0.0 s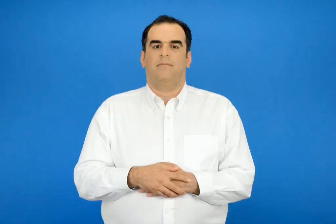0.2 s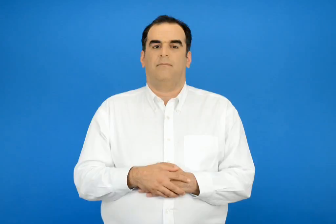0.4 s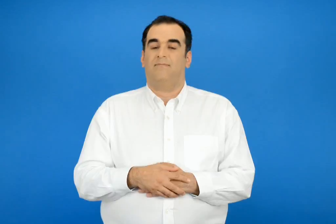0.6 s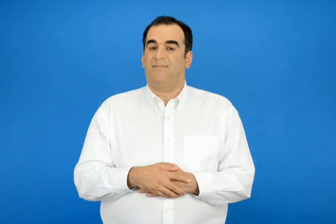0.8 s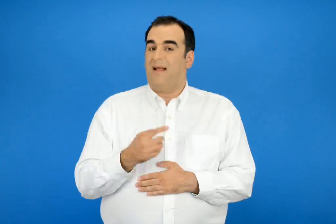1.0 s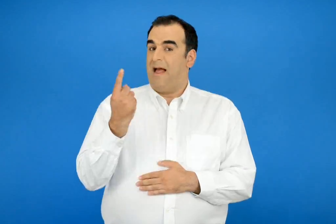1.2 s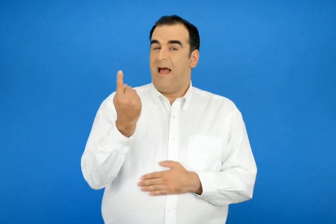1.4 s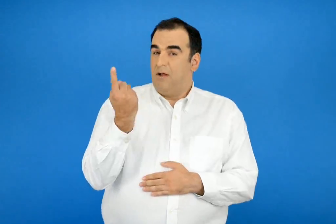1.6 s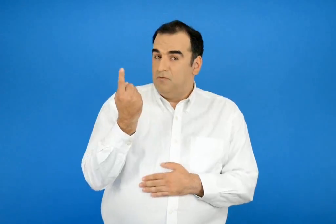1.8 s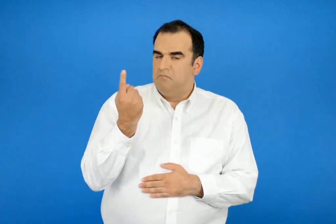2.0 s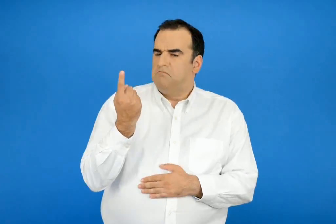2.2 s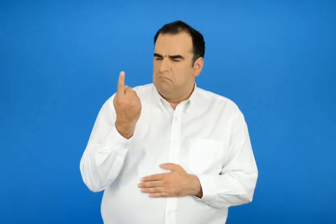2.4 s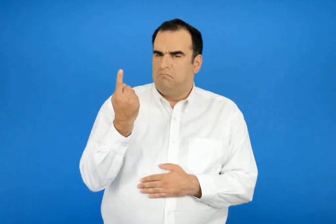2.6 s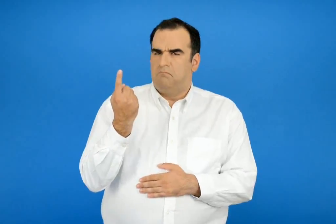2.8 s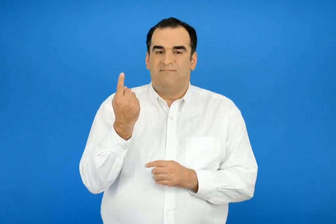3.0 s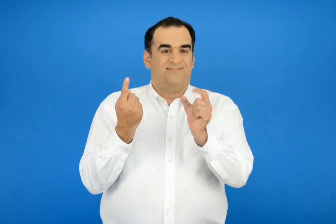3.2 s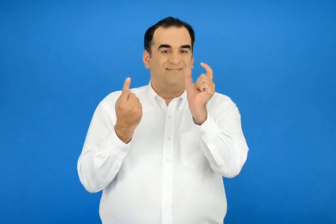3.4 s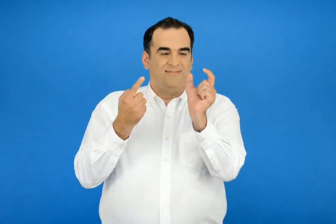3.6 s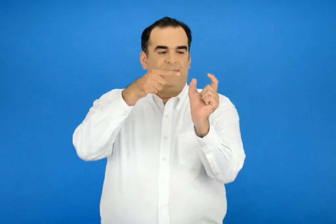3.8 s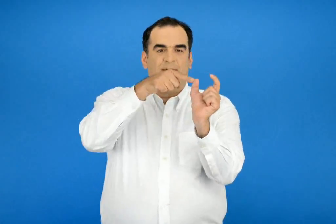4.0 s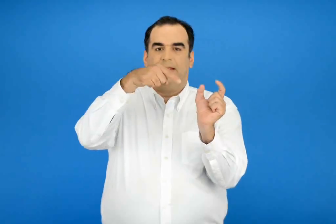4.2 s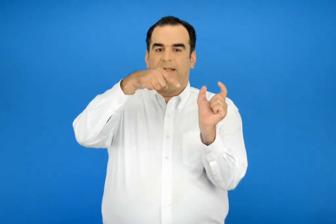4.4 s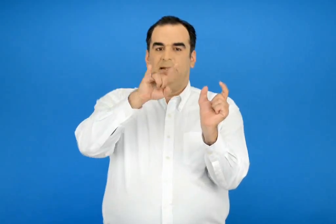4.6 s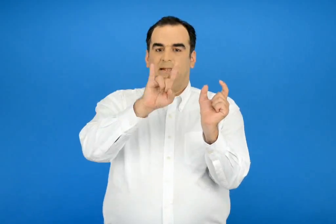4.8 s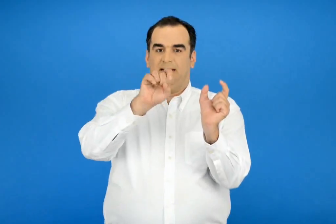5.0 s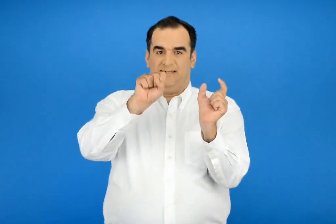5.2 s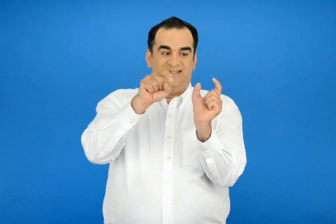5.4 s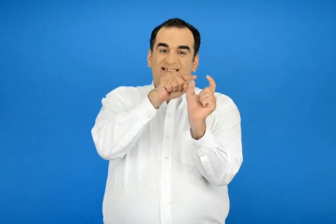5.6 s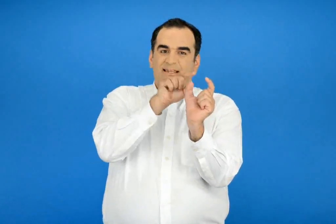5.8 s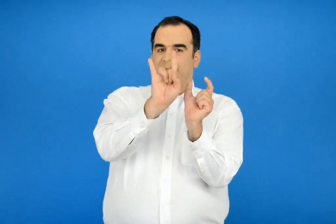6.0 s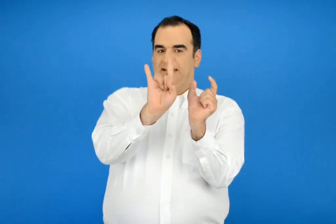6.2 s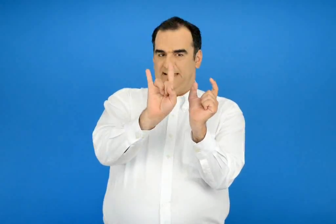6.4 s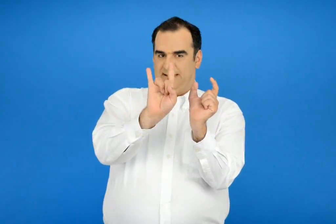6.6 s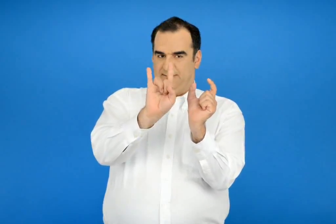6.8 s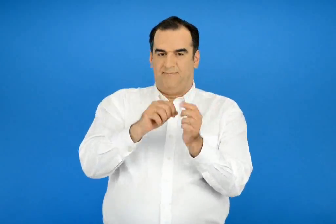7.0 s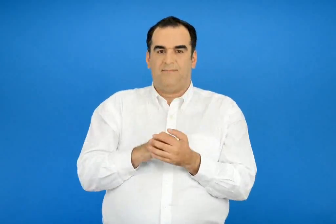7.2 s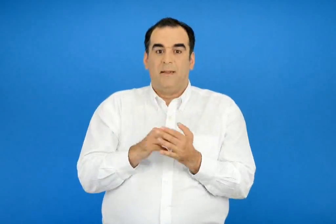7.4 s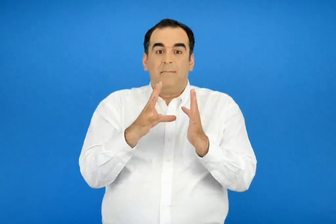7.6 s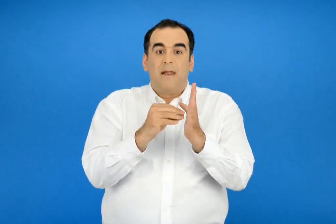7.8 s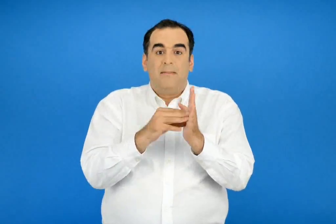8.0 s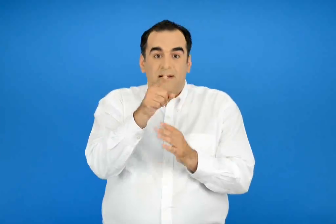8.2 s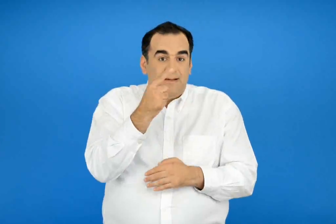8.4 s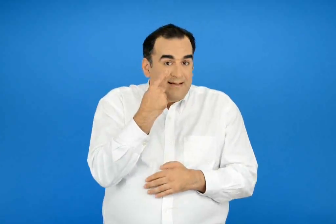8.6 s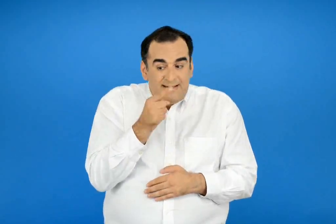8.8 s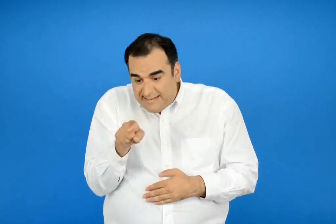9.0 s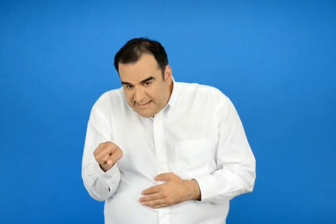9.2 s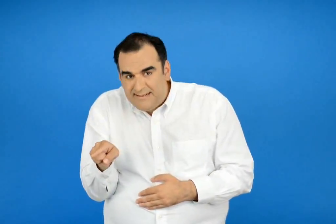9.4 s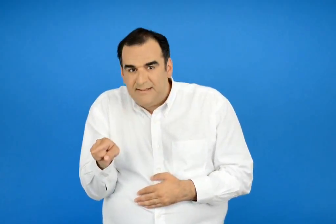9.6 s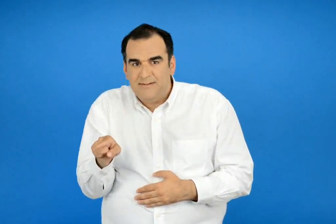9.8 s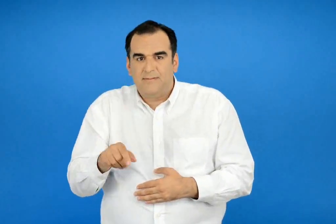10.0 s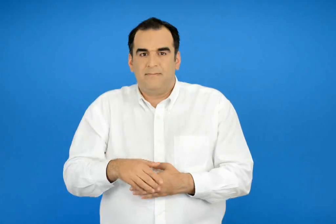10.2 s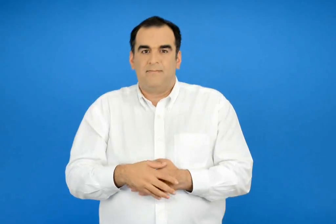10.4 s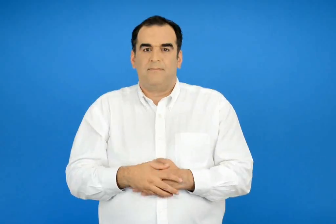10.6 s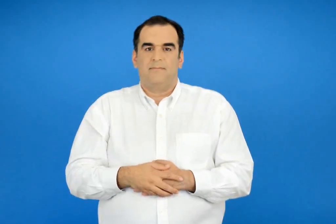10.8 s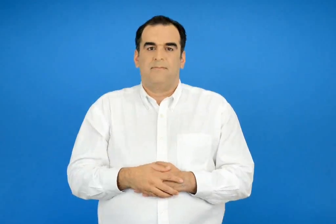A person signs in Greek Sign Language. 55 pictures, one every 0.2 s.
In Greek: ενικός ; το της με ήτα το παράδειγμα για κοίτα
